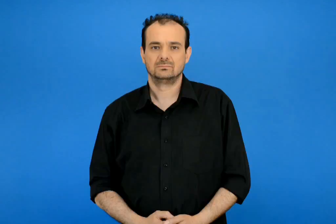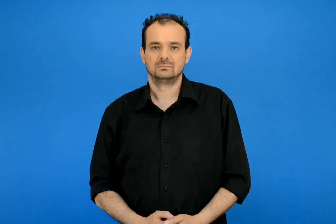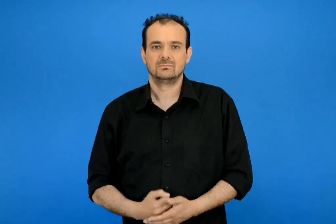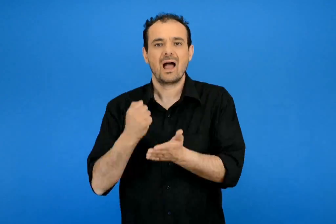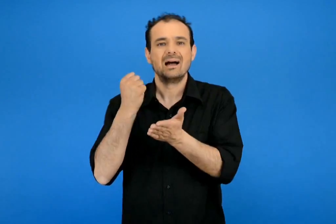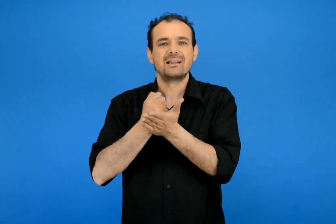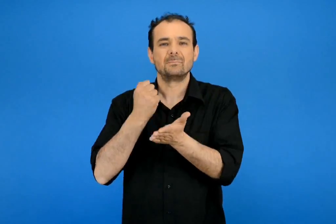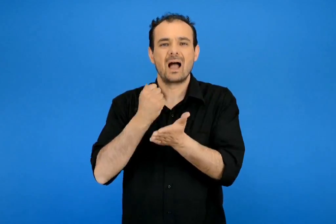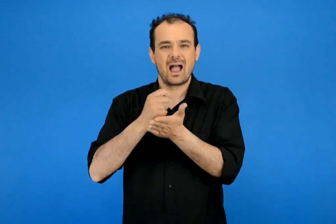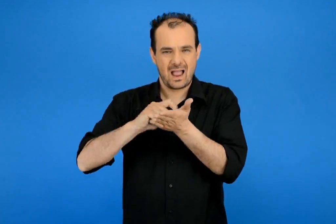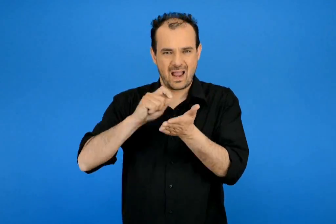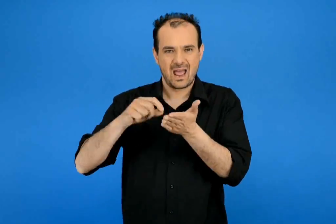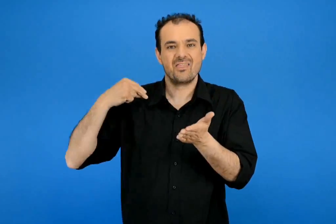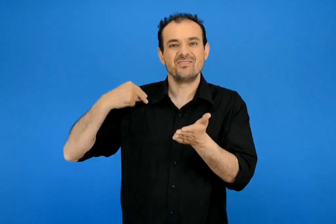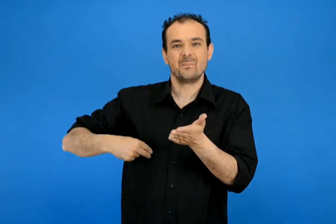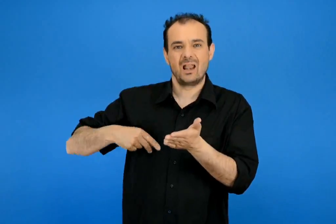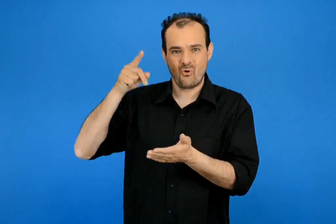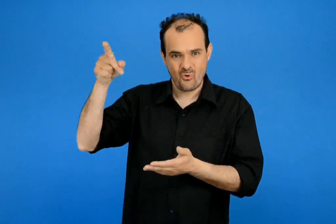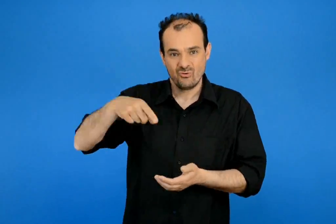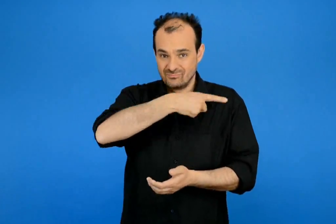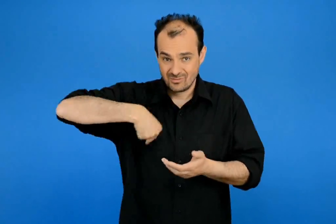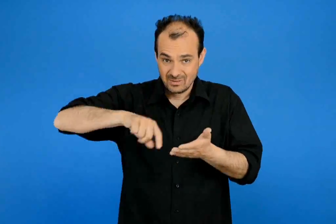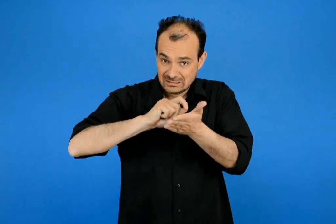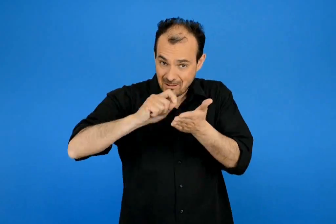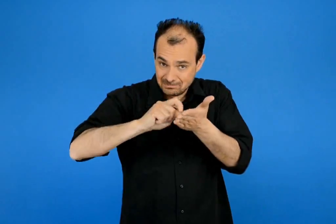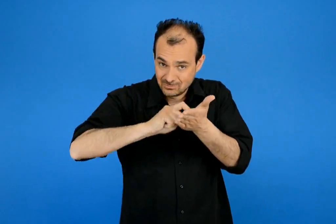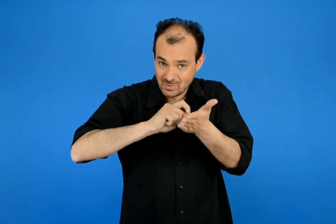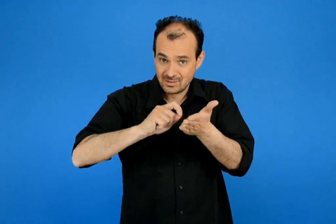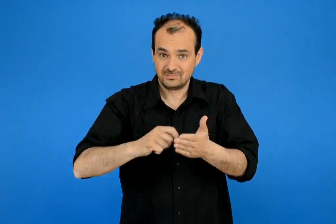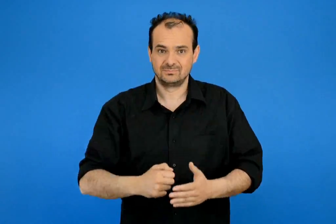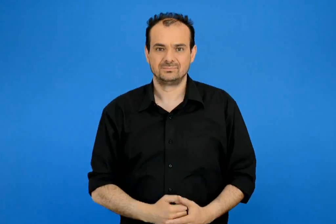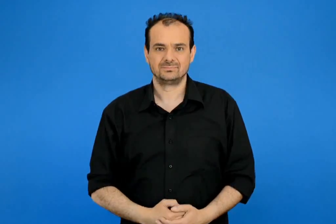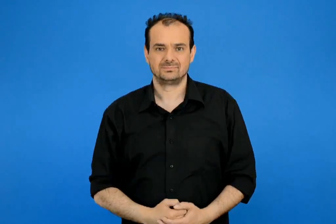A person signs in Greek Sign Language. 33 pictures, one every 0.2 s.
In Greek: να γράψουμε εάν γράμμα στο δήμαρχο
